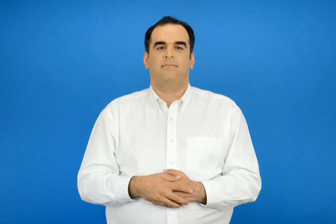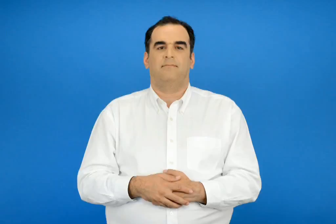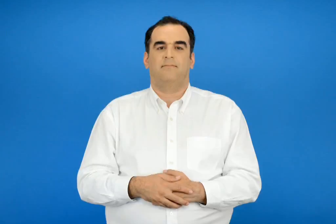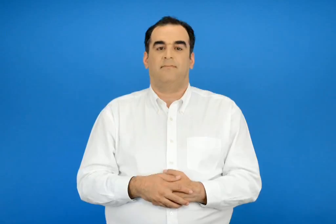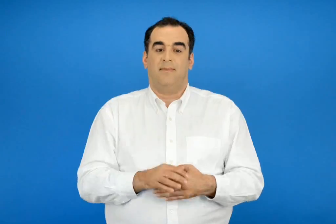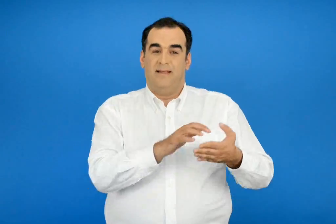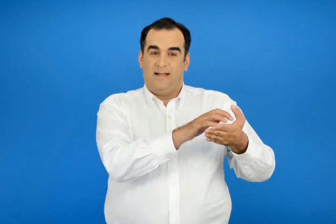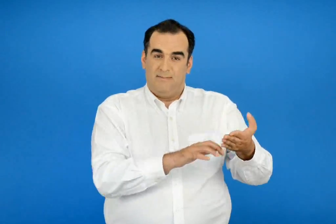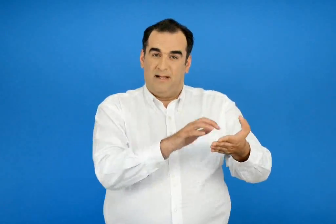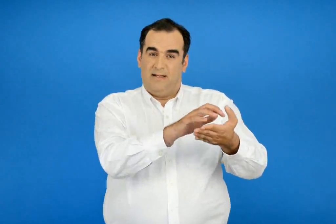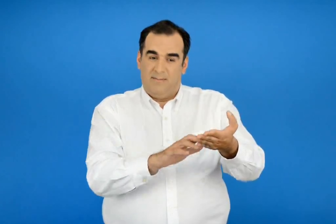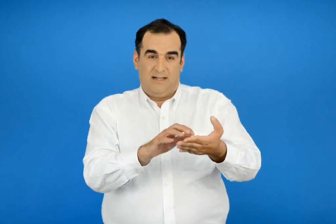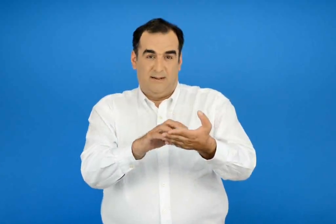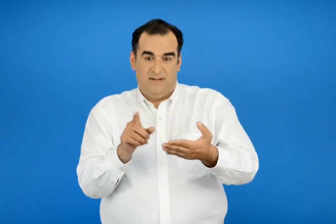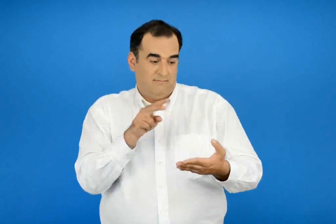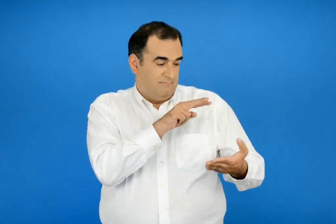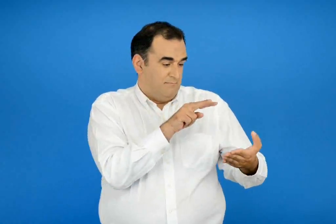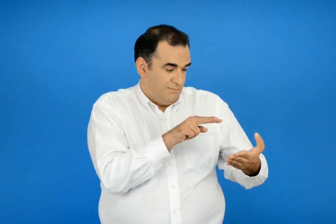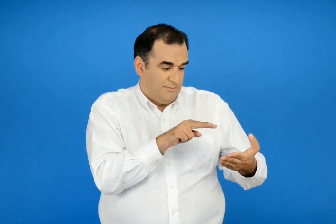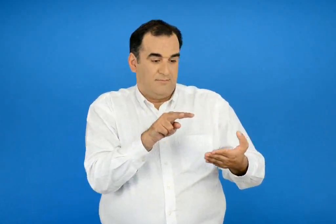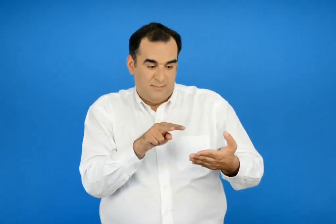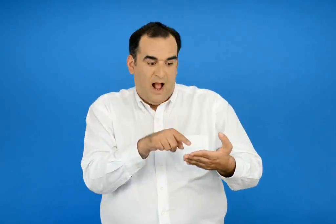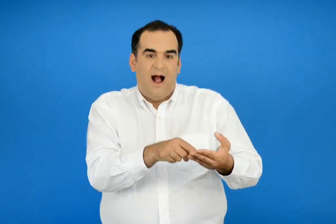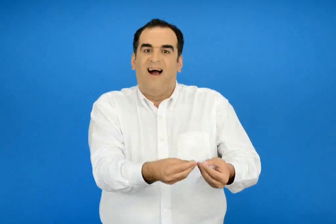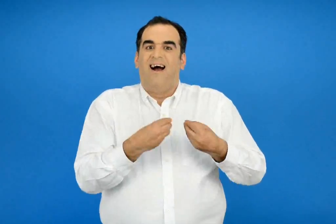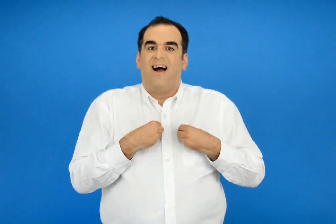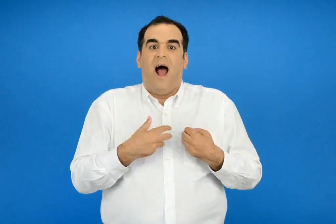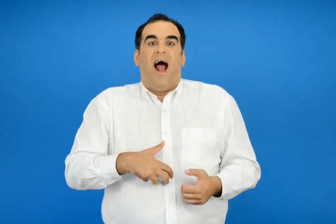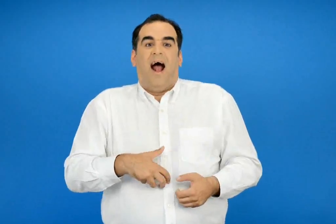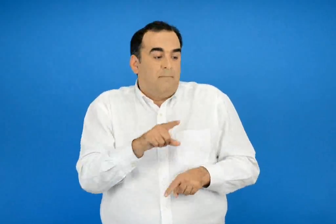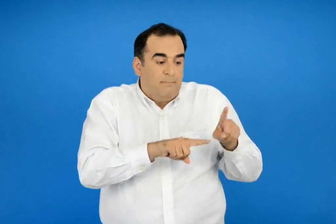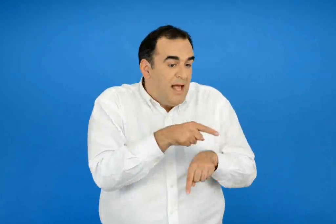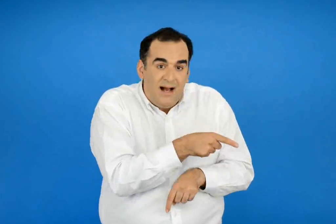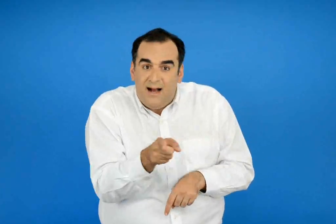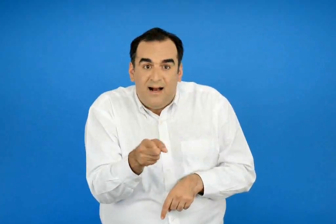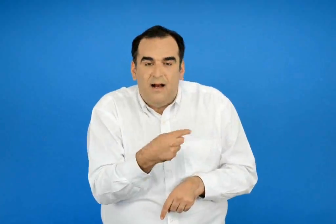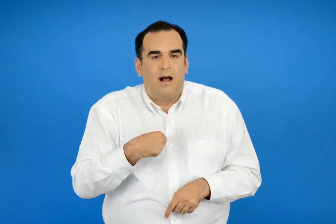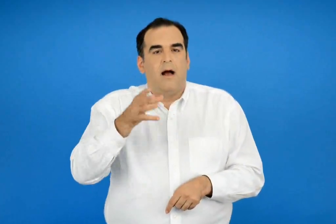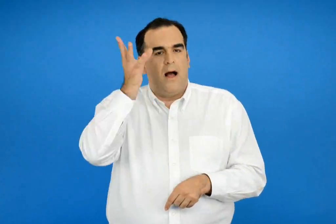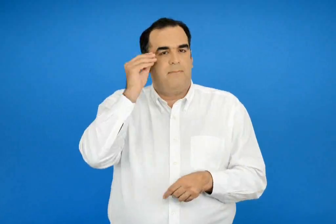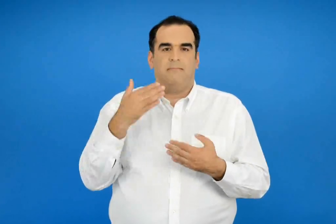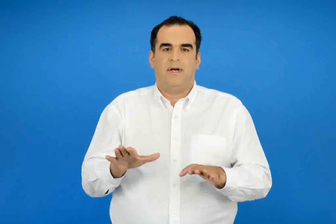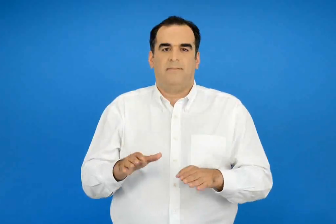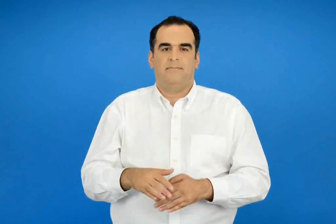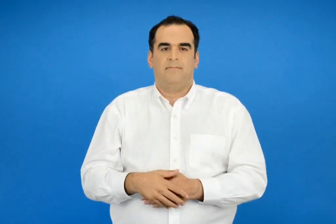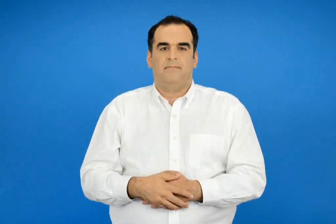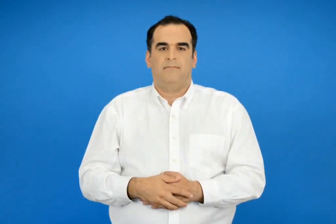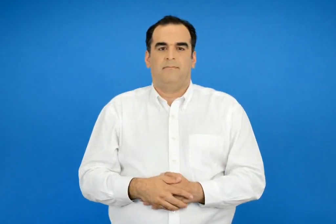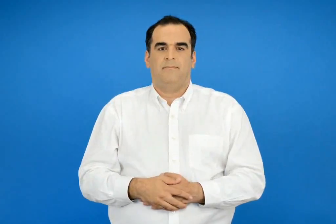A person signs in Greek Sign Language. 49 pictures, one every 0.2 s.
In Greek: έμαθα ποιά κείμενα μας κάνουν να γελούμε
